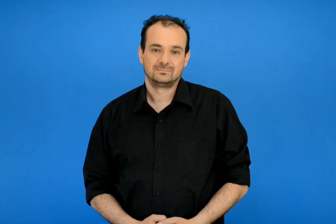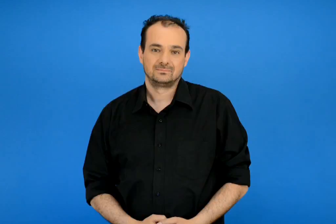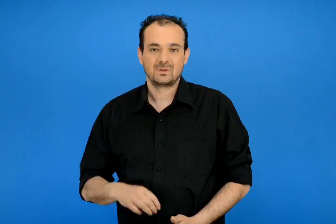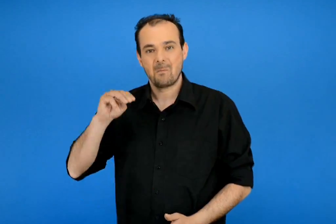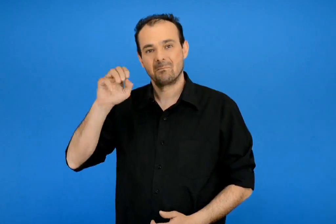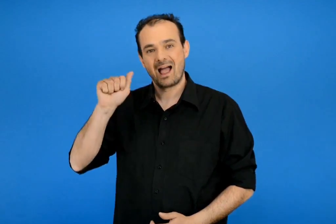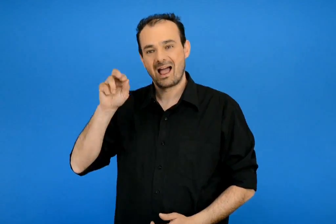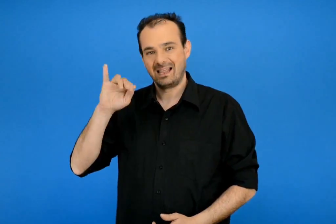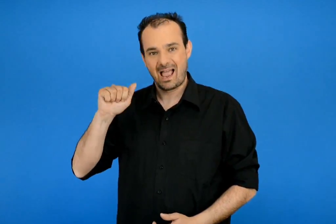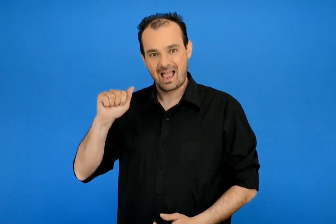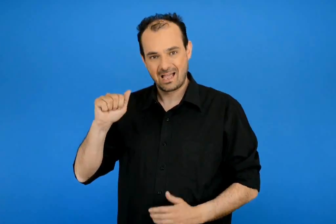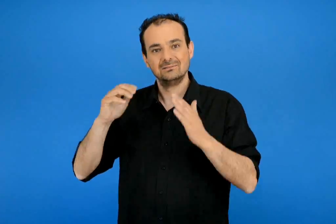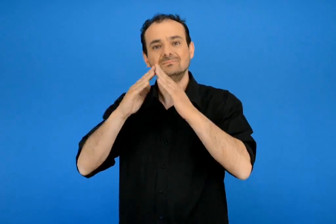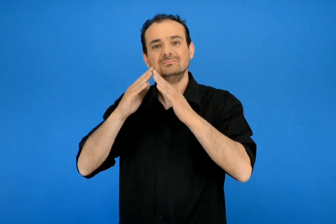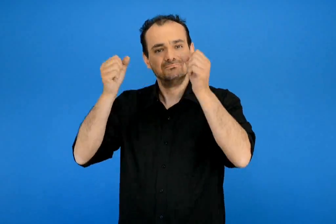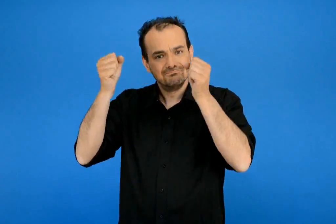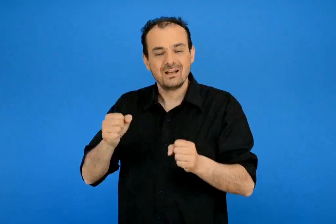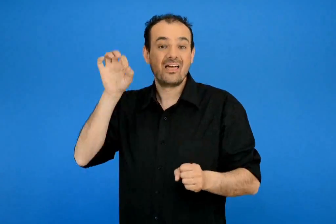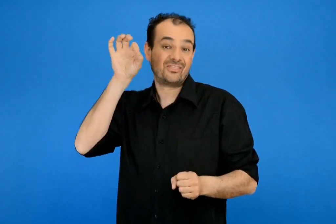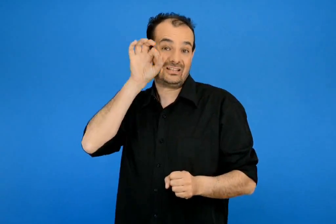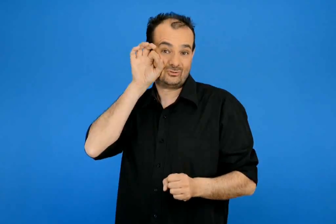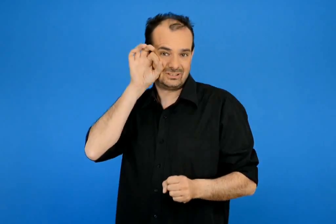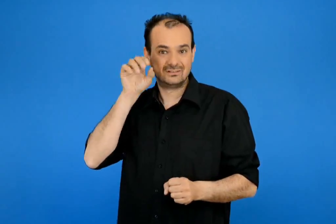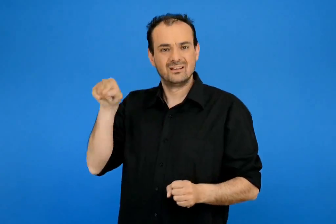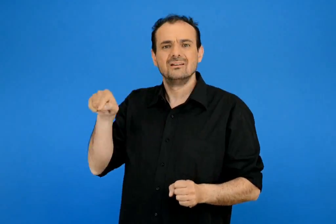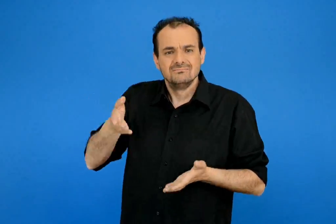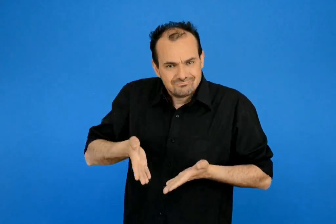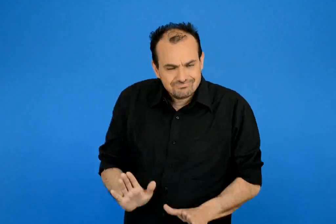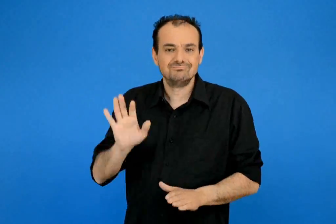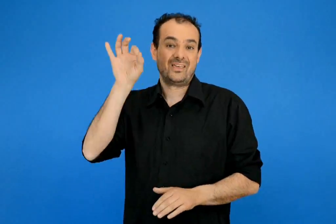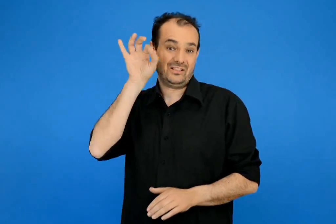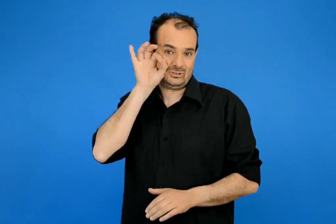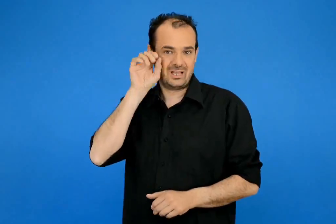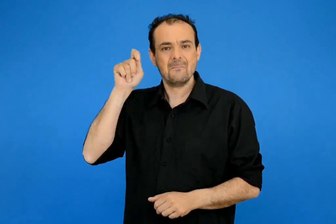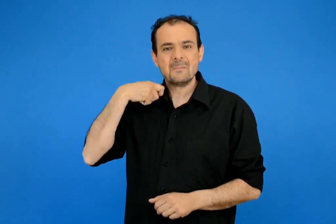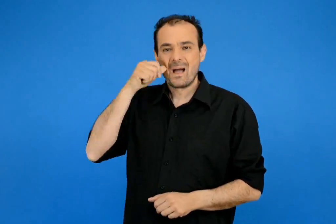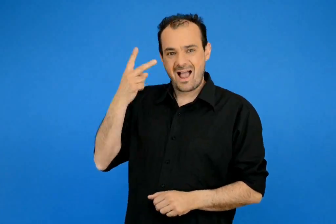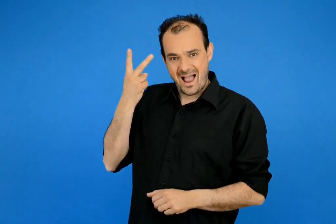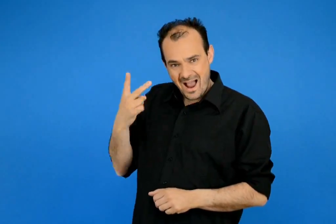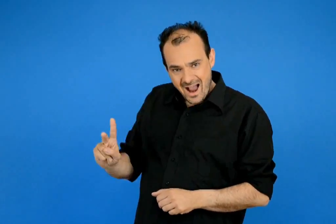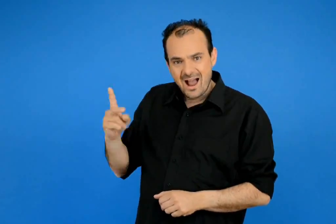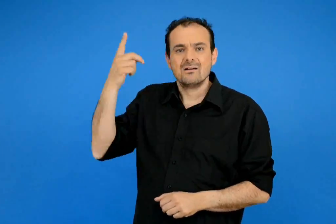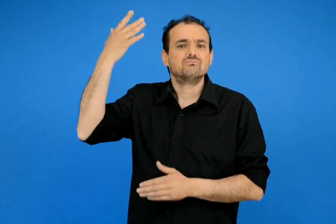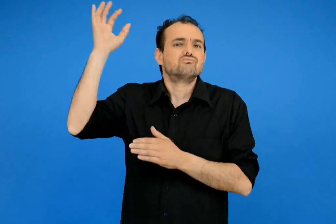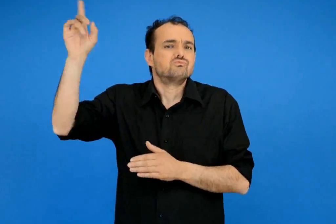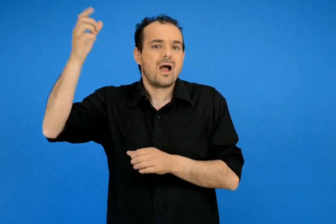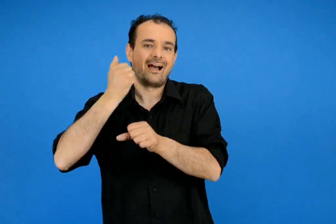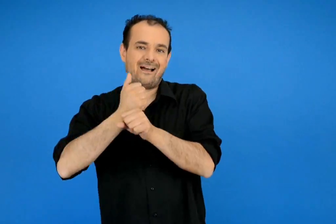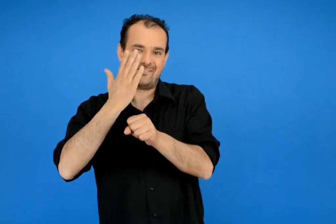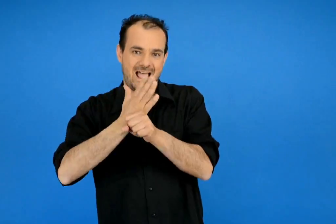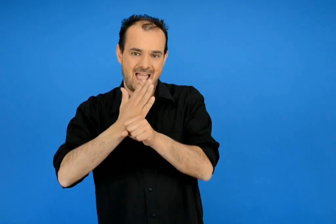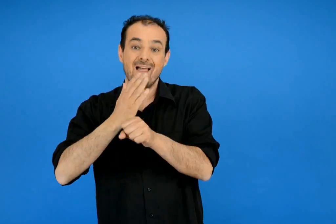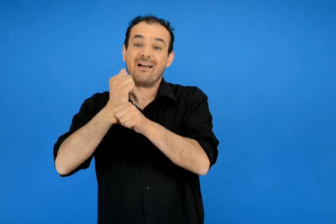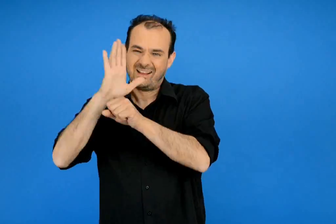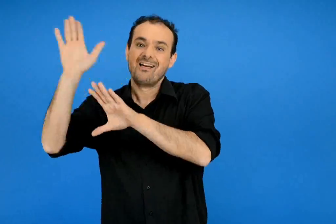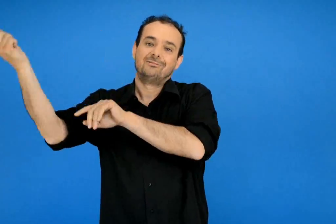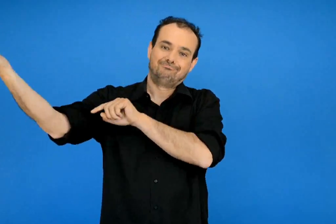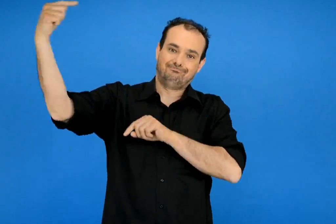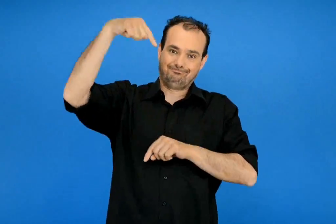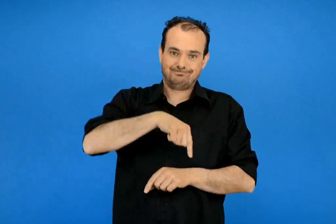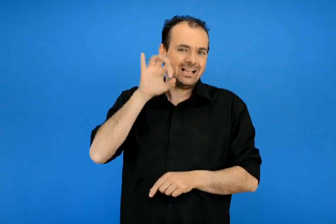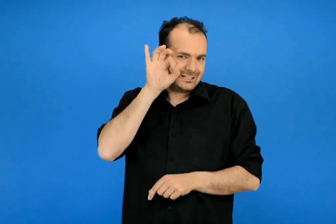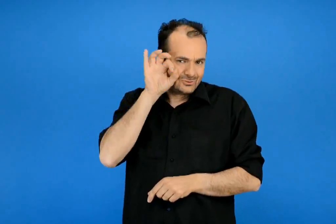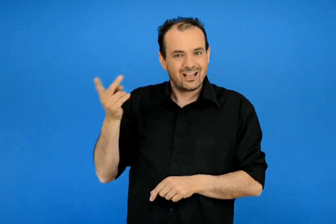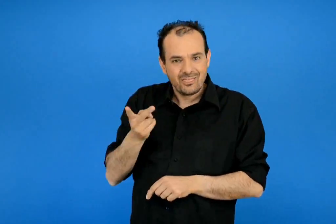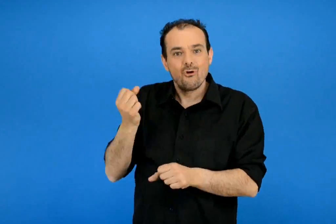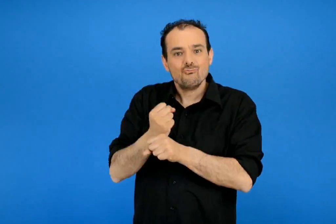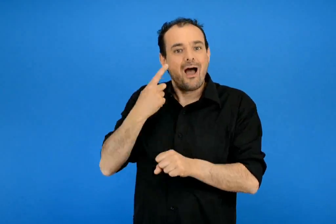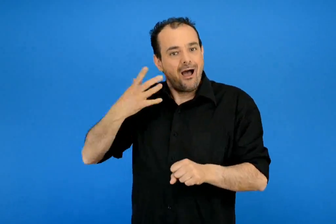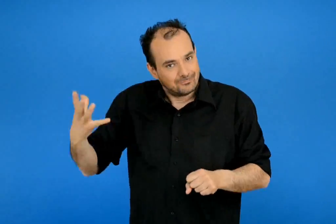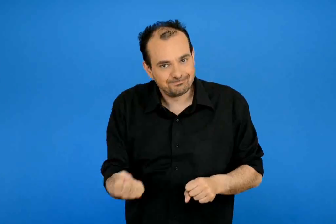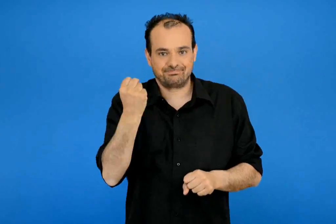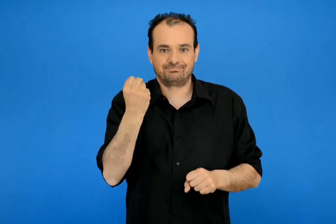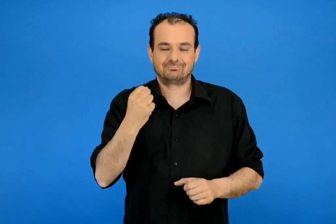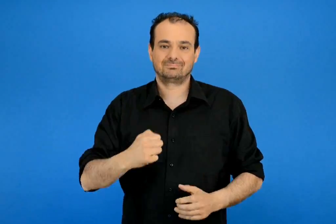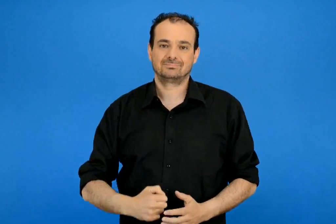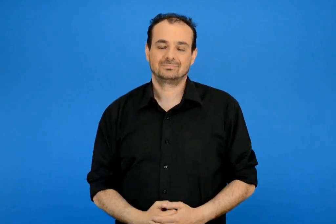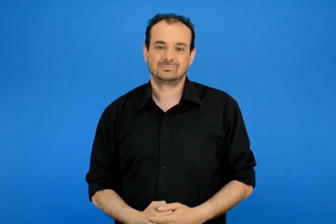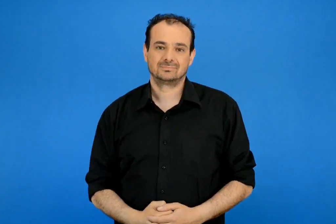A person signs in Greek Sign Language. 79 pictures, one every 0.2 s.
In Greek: η μαρία μένει στη θεσσαλονίκη εκεί γεννήθηκε οι γονείς της κατάγονται από την καβαλά ήρθαν όμως στη θεσσαλονίκη γιατί εκεί βρήκαν δουλειά
